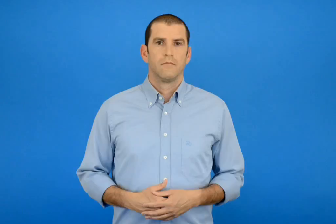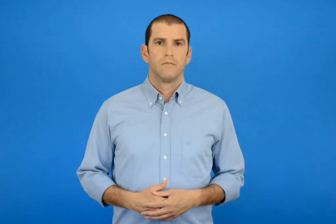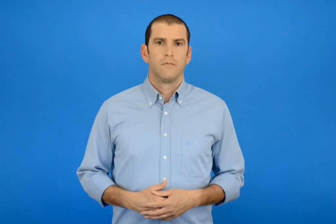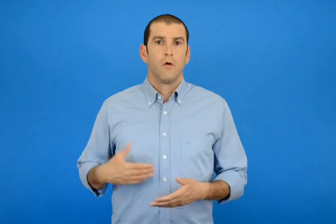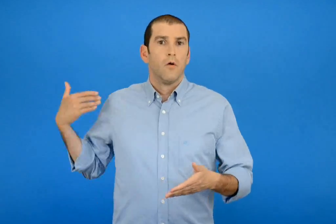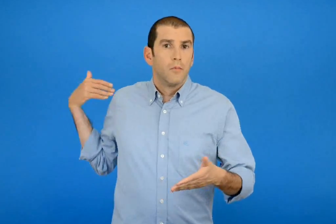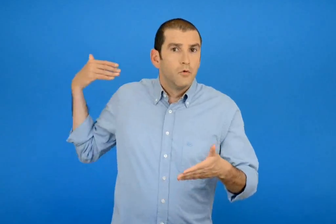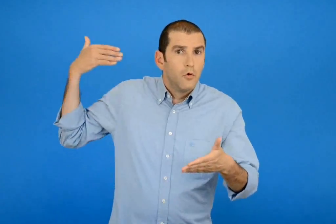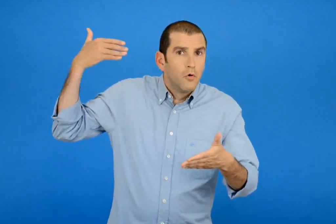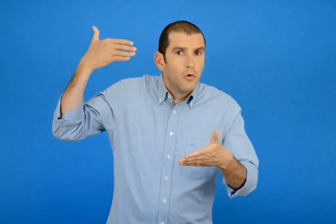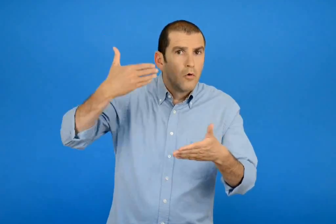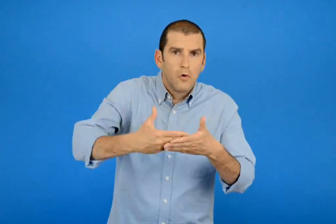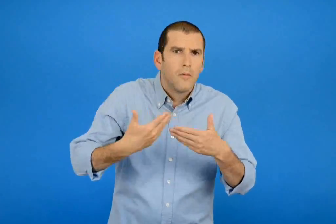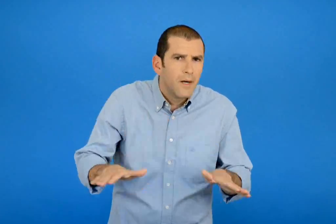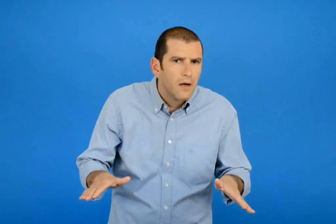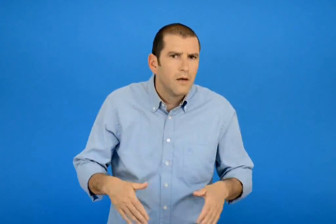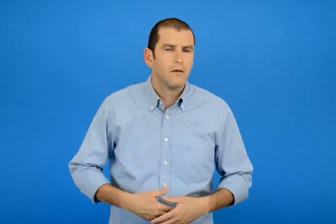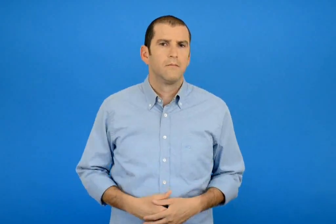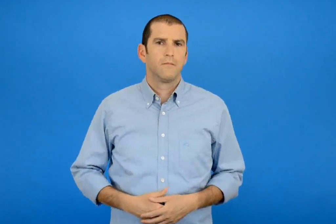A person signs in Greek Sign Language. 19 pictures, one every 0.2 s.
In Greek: πόσος καιρός πέρασε ;
